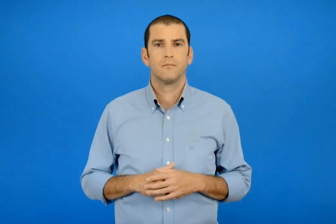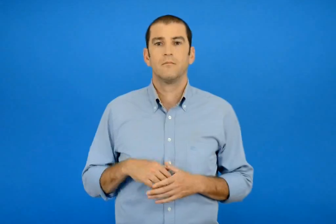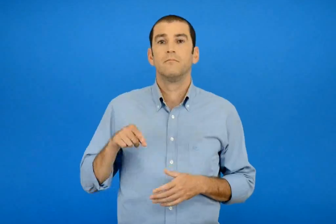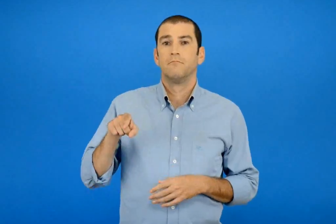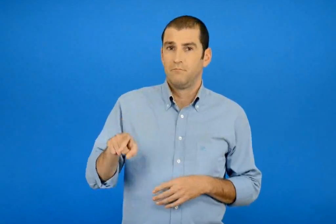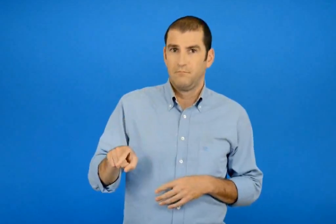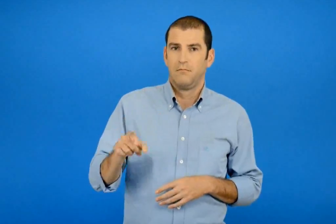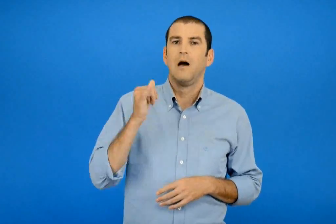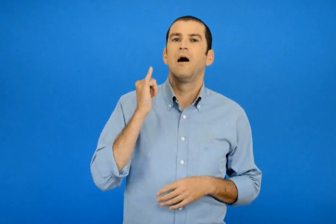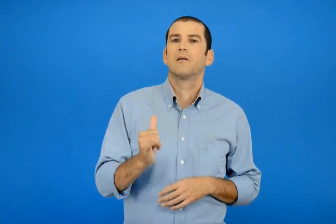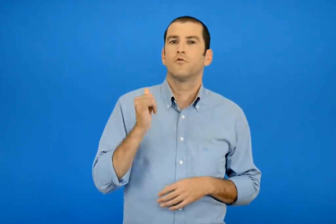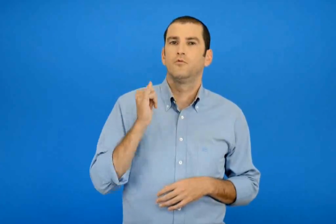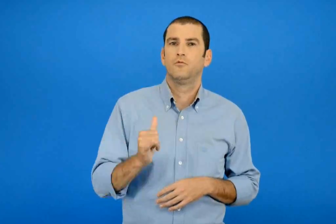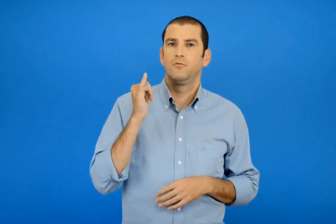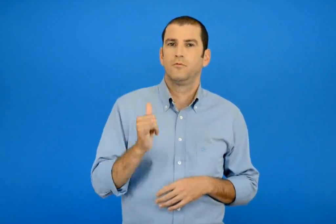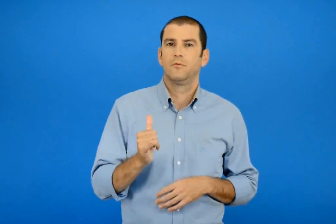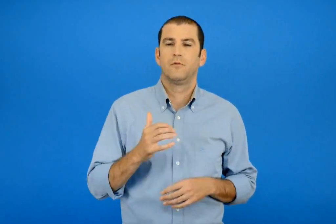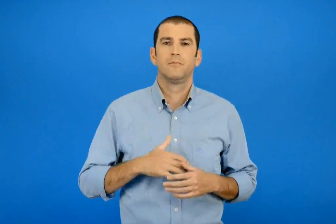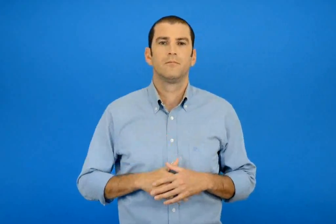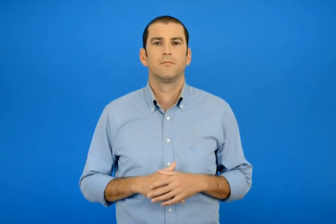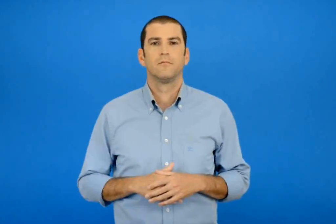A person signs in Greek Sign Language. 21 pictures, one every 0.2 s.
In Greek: αργός
